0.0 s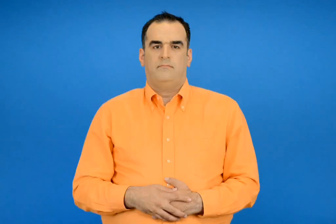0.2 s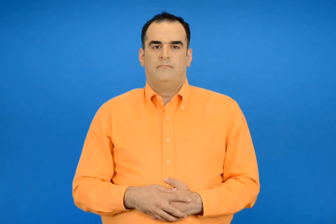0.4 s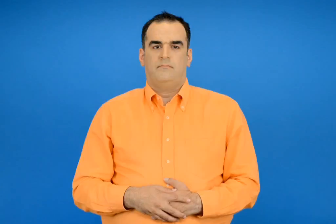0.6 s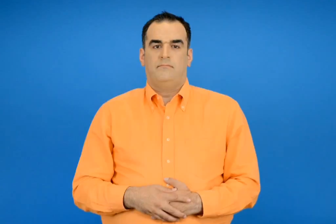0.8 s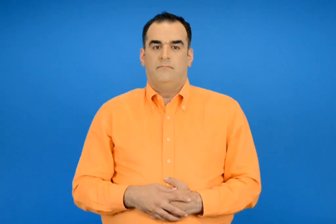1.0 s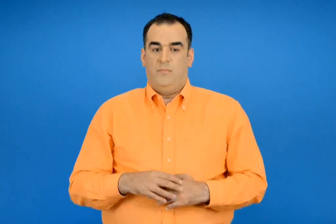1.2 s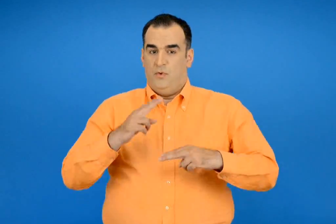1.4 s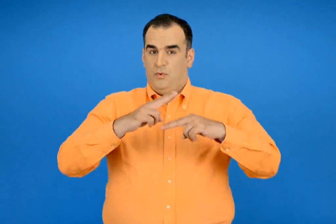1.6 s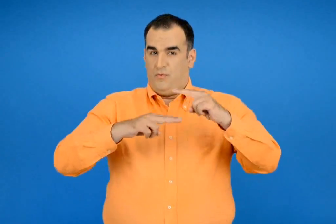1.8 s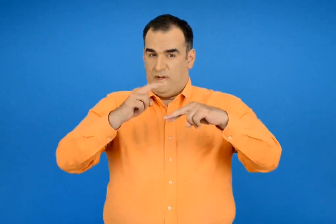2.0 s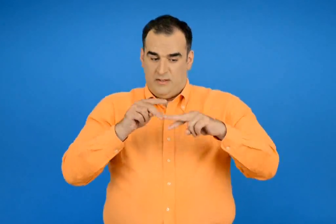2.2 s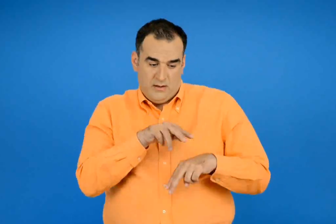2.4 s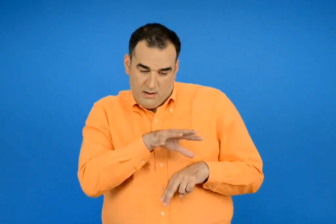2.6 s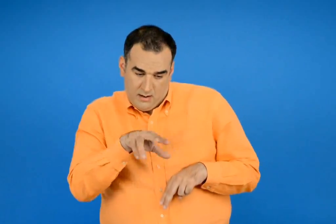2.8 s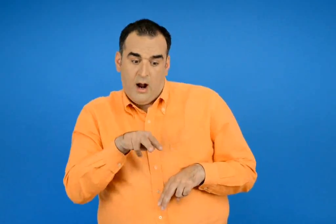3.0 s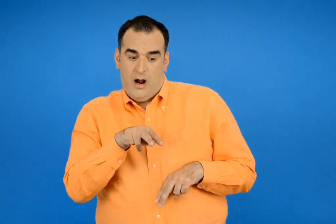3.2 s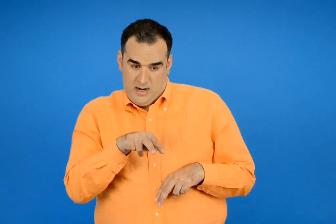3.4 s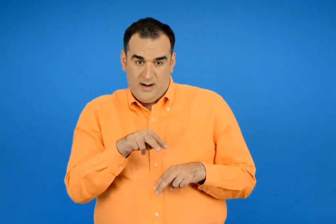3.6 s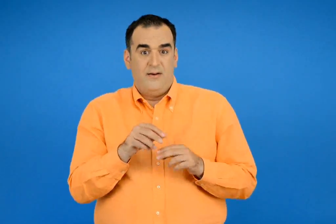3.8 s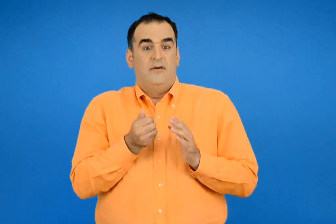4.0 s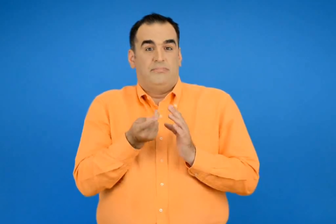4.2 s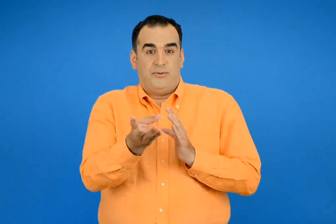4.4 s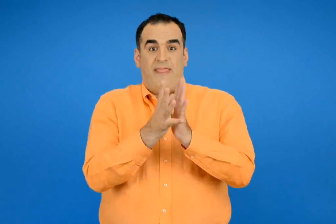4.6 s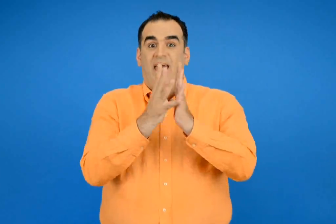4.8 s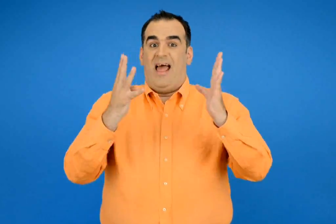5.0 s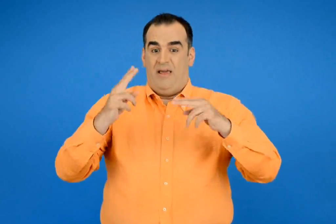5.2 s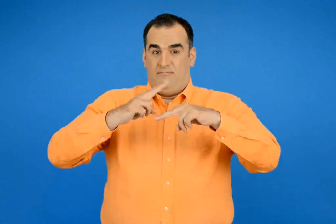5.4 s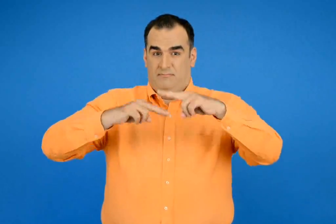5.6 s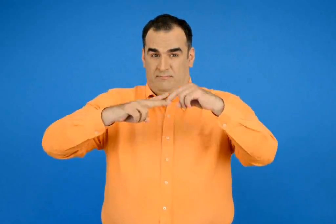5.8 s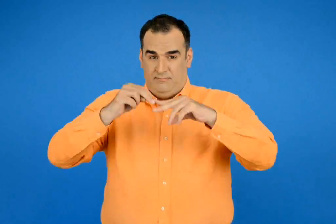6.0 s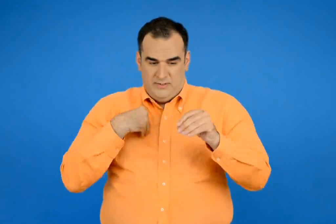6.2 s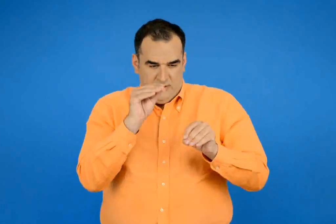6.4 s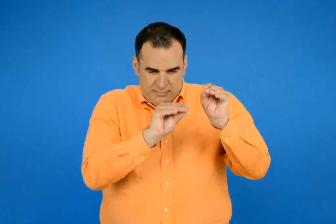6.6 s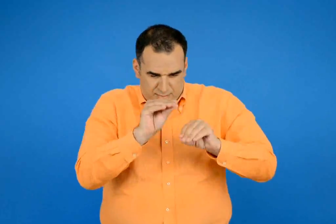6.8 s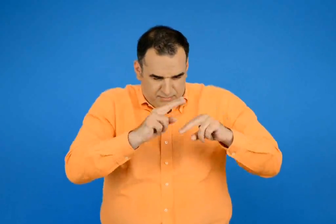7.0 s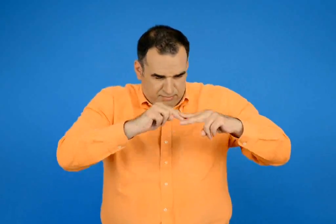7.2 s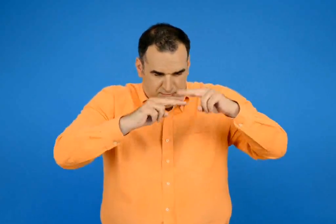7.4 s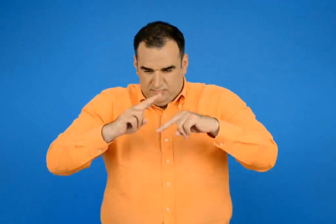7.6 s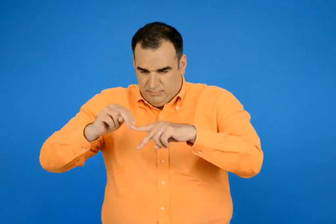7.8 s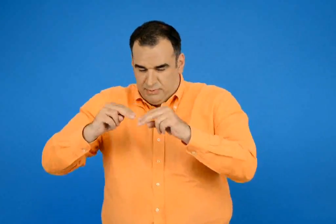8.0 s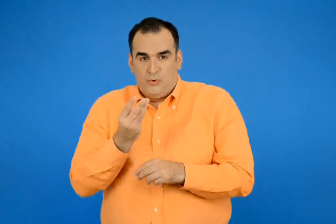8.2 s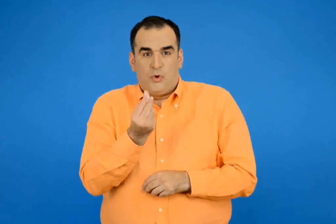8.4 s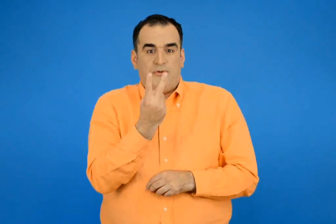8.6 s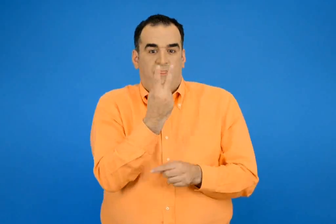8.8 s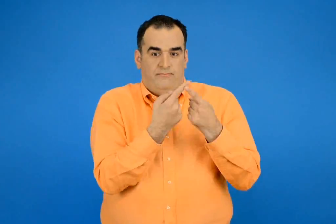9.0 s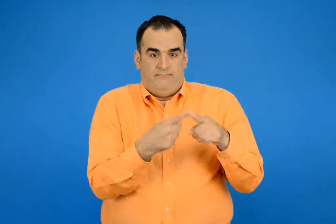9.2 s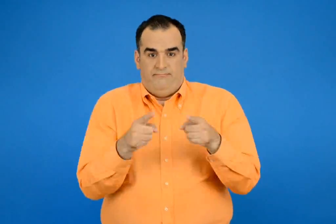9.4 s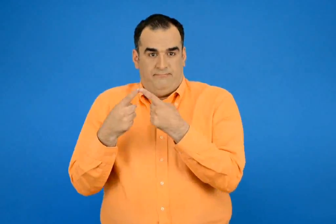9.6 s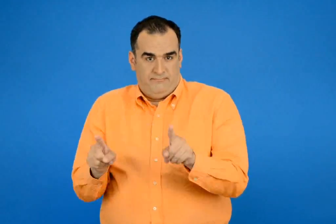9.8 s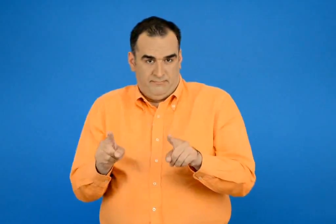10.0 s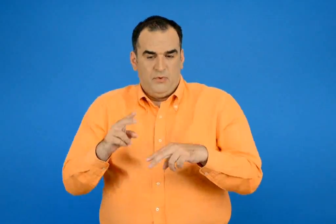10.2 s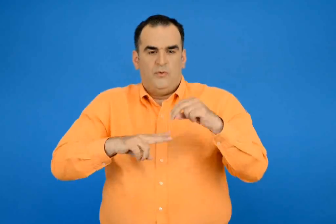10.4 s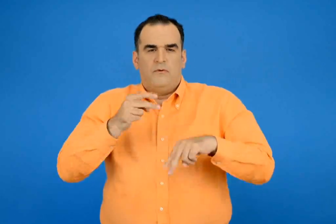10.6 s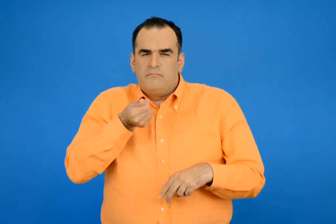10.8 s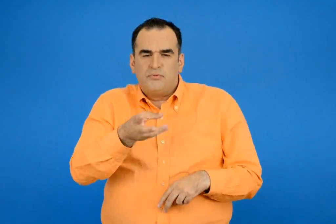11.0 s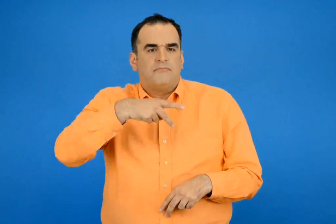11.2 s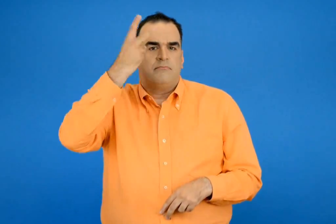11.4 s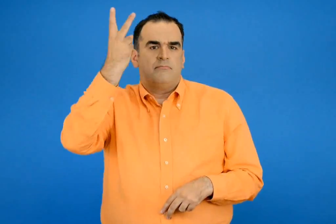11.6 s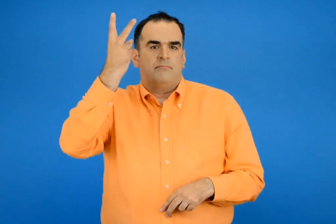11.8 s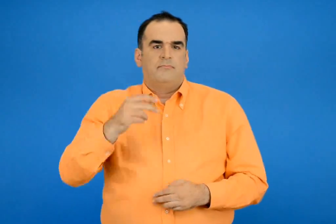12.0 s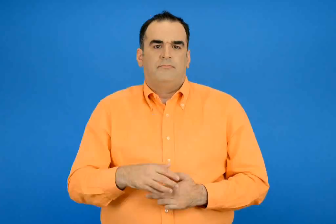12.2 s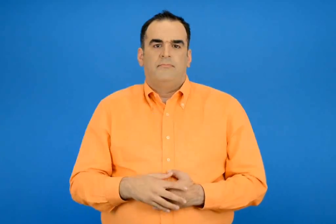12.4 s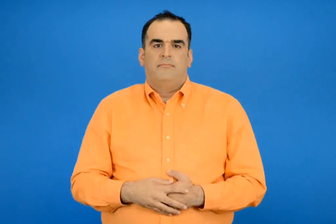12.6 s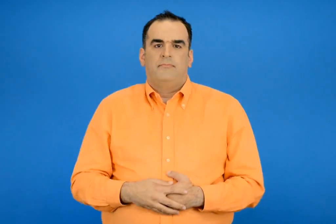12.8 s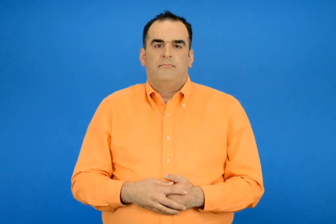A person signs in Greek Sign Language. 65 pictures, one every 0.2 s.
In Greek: παρατηρώ τα τουβλάκια κατασκευάζω 2 διαφορετικούς αριθμούς μεγαλύτερους από το 19 χρησιμοποιώντας όσα τουβλάκια θέλω
